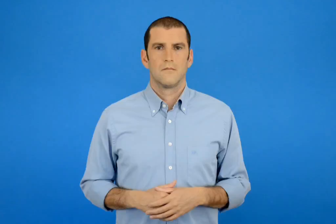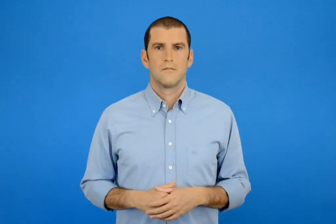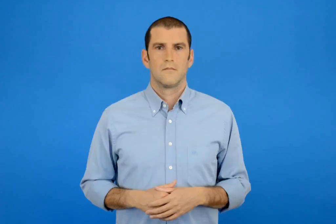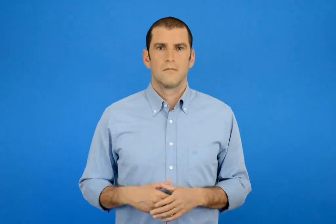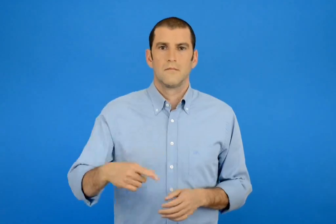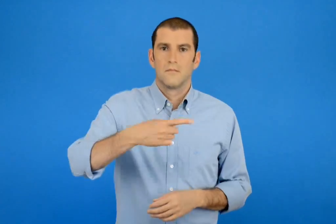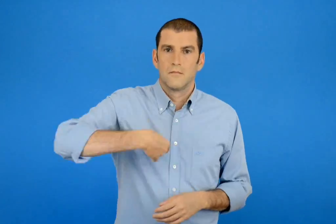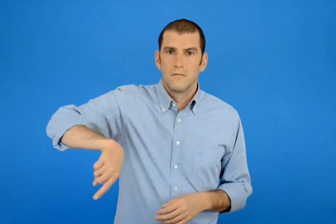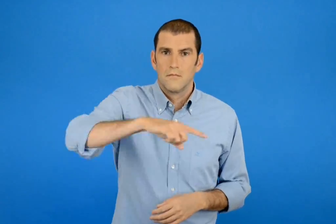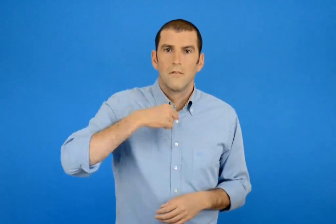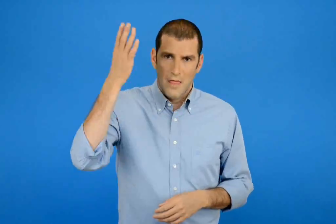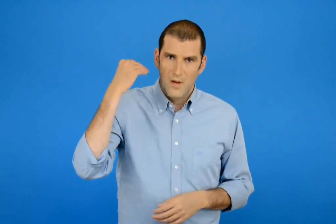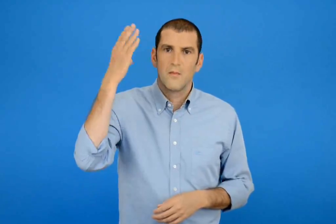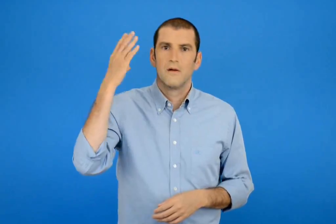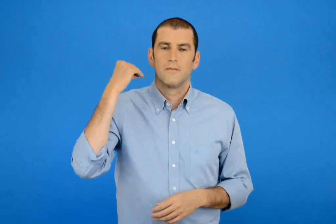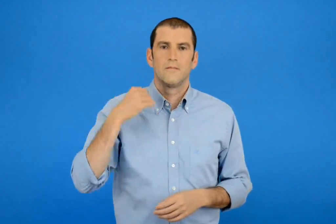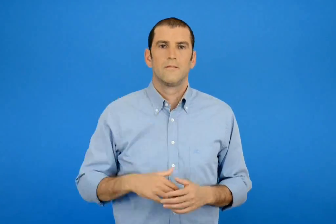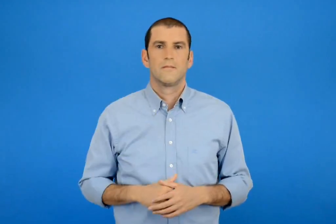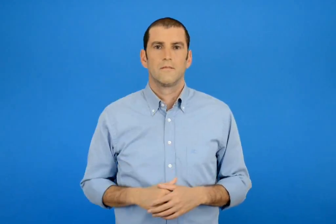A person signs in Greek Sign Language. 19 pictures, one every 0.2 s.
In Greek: θα μάθουμε
